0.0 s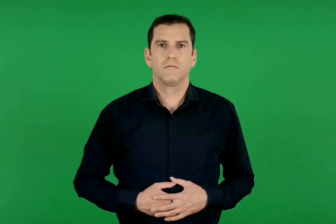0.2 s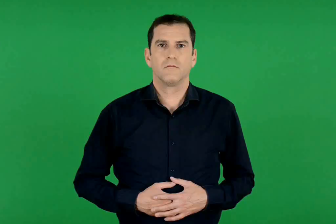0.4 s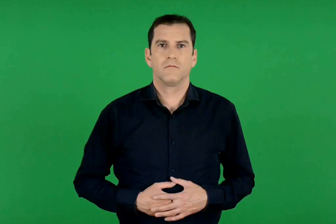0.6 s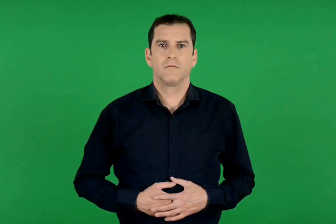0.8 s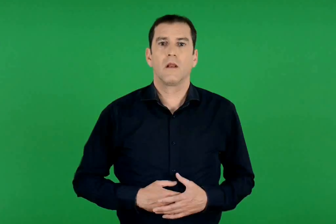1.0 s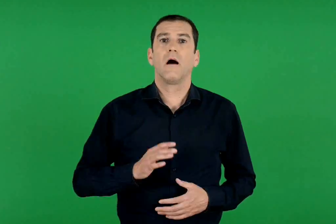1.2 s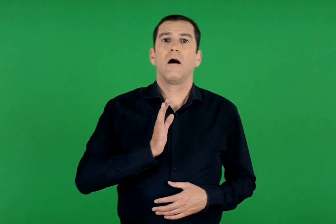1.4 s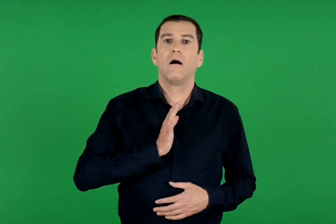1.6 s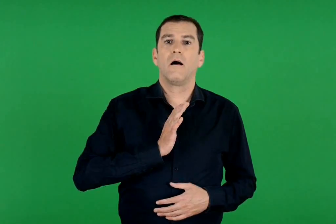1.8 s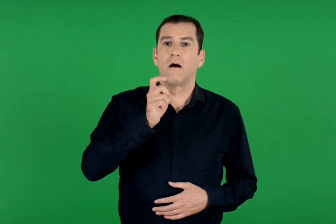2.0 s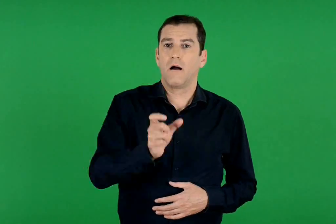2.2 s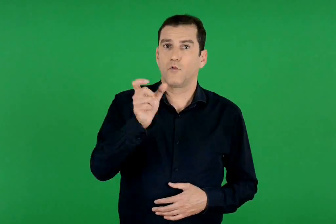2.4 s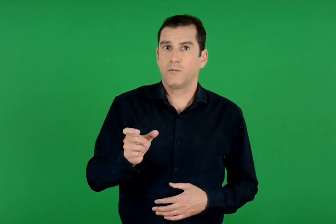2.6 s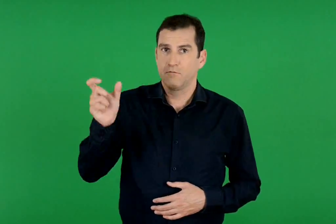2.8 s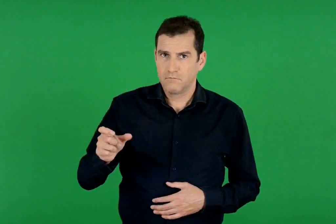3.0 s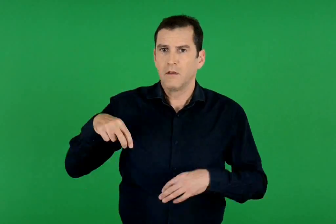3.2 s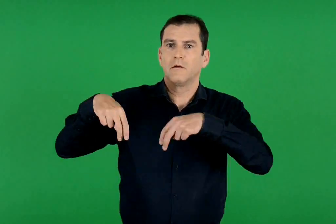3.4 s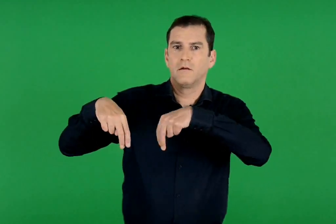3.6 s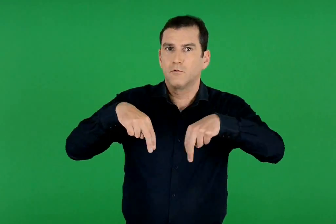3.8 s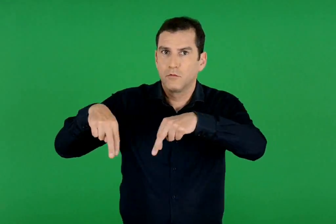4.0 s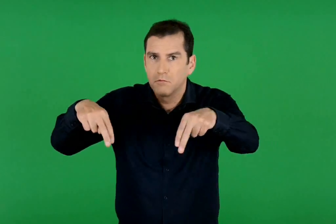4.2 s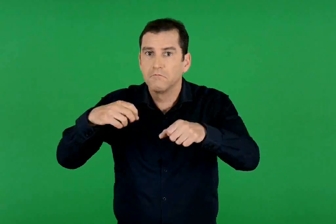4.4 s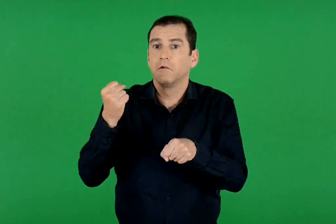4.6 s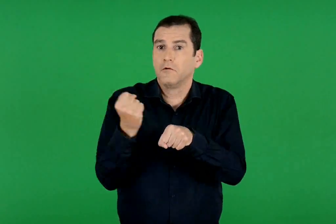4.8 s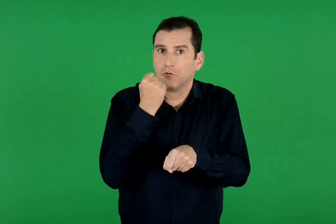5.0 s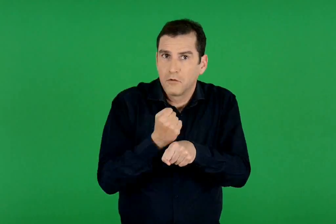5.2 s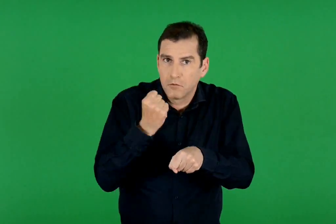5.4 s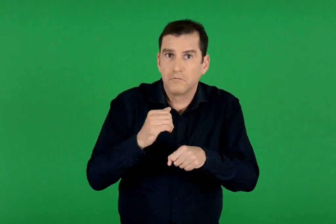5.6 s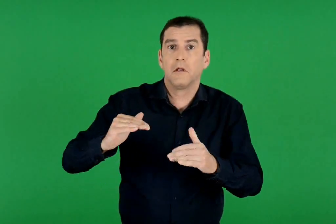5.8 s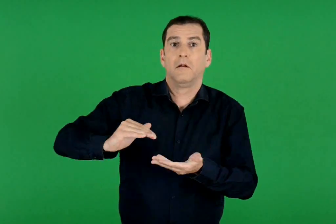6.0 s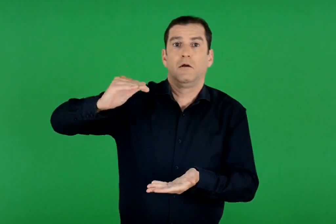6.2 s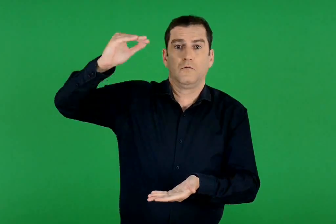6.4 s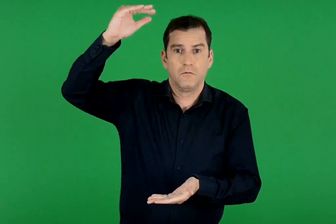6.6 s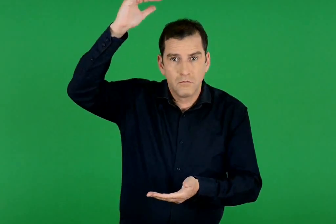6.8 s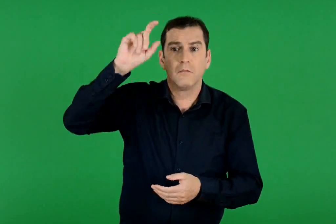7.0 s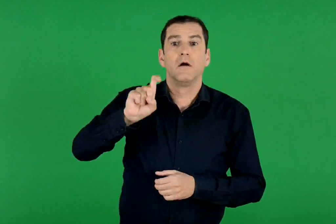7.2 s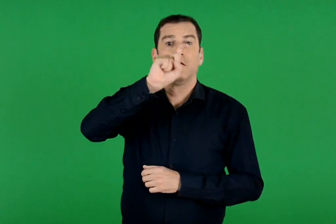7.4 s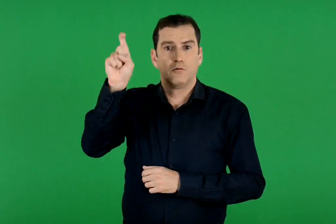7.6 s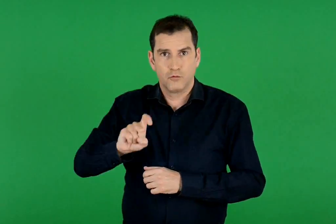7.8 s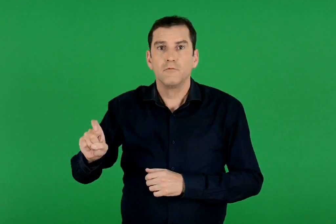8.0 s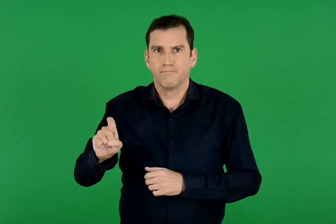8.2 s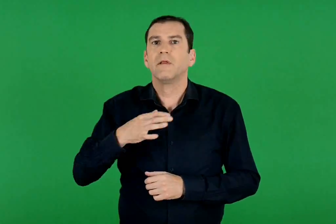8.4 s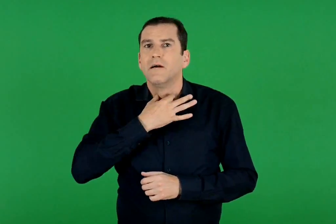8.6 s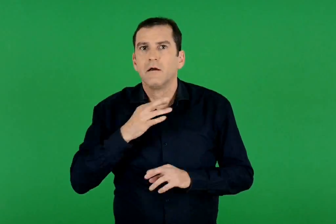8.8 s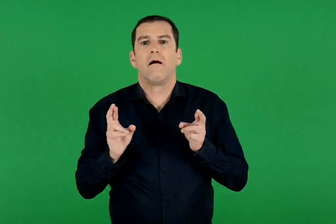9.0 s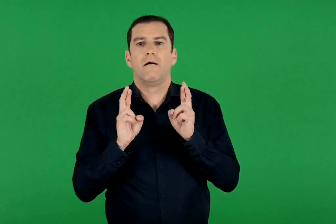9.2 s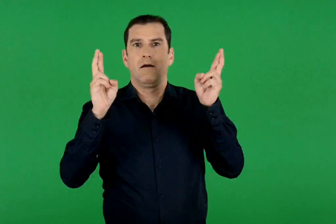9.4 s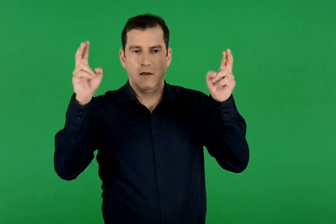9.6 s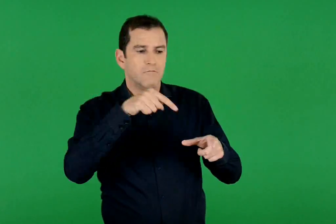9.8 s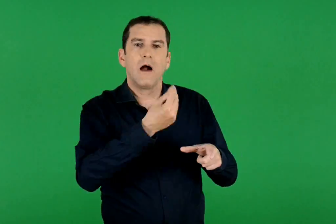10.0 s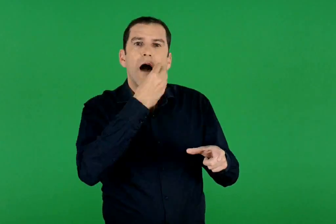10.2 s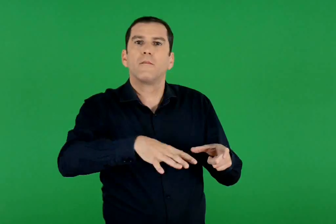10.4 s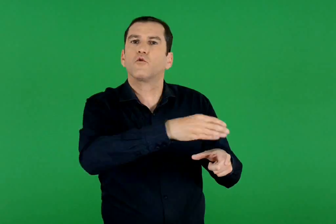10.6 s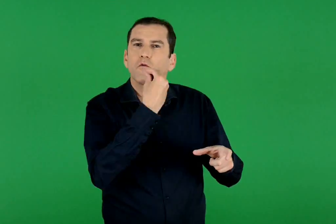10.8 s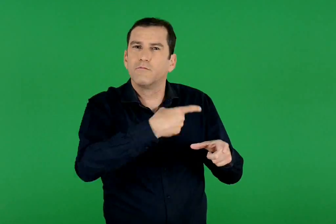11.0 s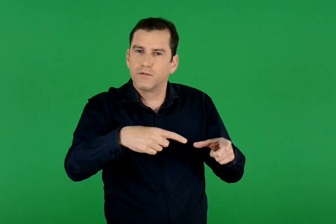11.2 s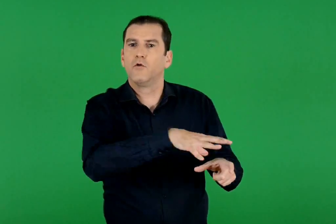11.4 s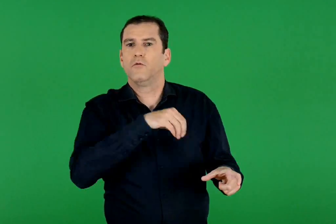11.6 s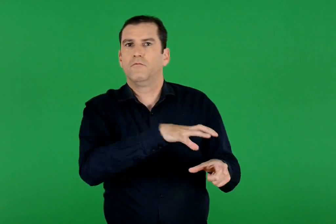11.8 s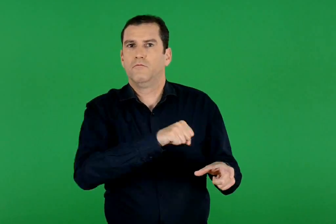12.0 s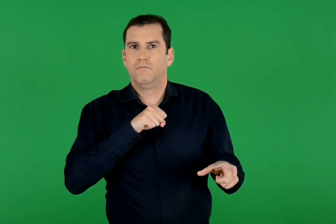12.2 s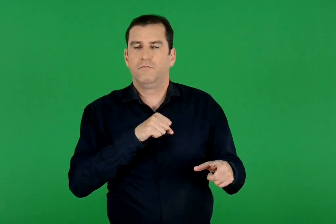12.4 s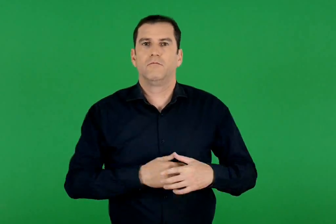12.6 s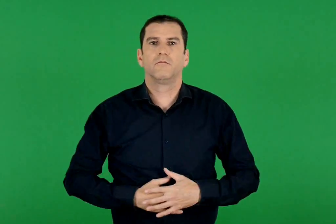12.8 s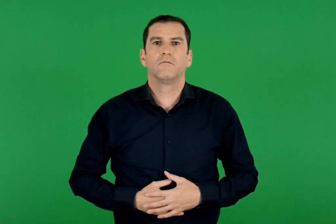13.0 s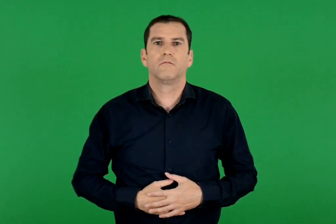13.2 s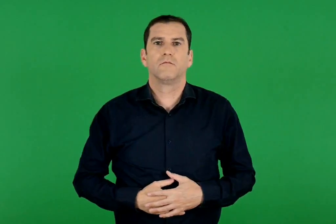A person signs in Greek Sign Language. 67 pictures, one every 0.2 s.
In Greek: οι άνθρωποι για να κινούνται , για να εργάζονται , για να αναπτύσσονται και για να ζουν χρησιμοποιούν την ενέργεια που παίρνουν από την τροφή
